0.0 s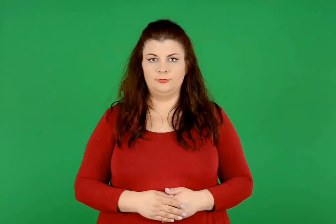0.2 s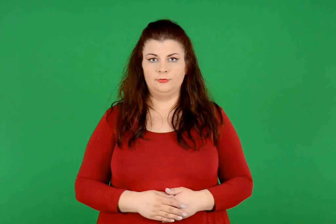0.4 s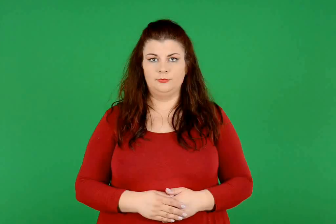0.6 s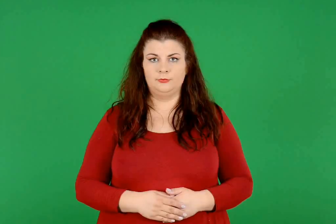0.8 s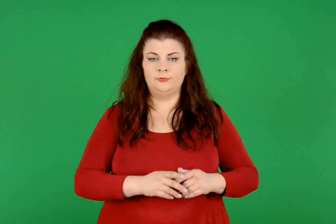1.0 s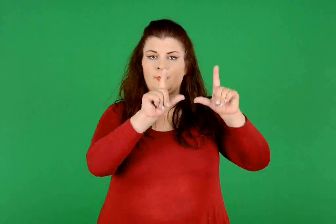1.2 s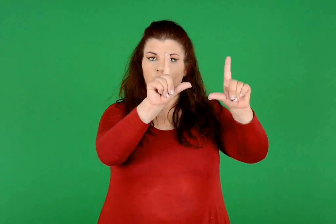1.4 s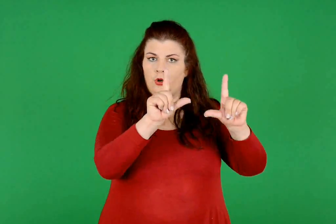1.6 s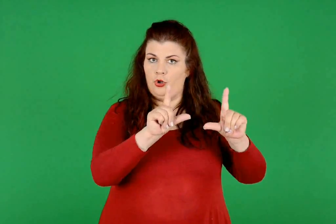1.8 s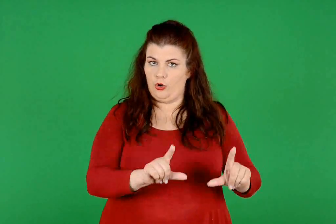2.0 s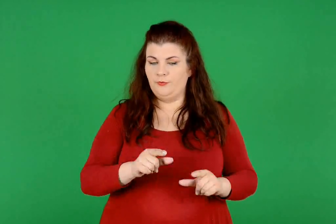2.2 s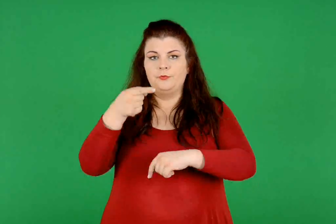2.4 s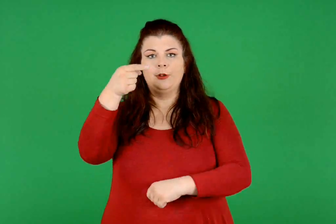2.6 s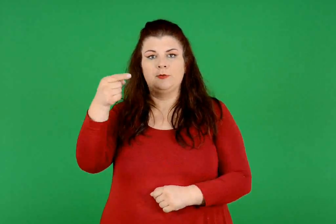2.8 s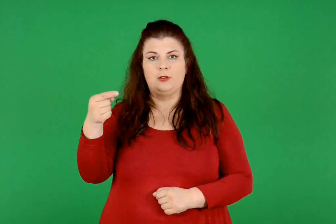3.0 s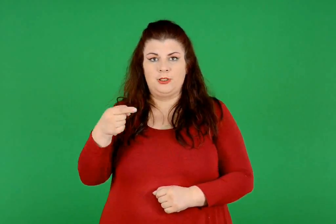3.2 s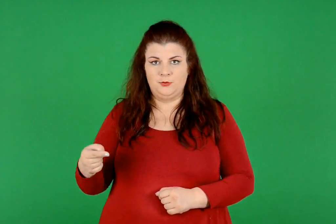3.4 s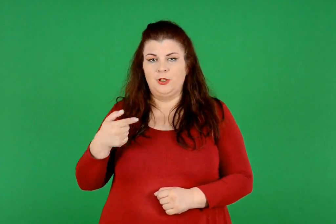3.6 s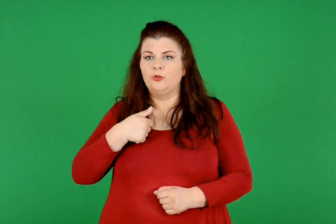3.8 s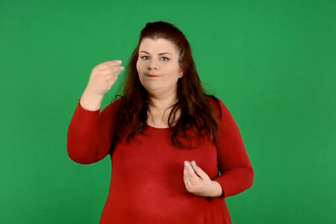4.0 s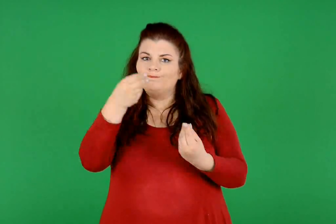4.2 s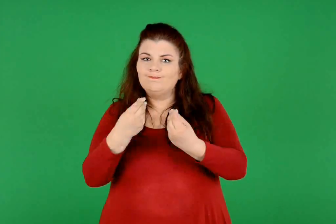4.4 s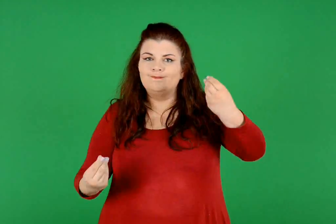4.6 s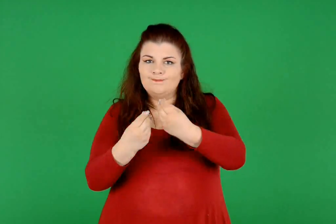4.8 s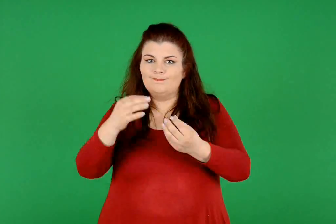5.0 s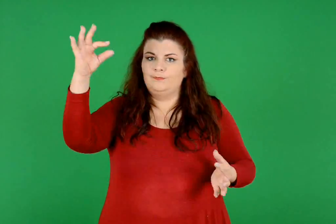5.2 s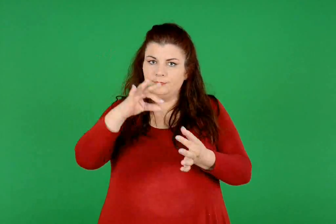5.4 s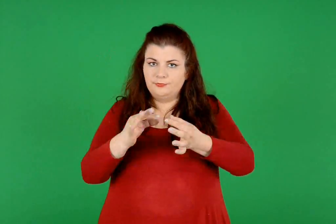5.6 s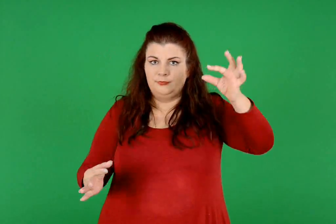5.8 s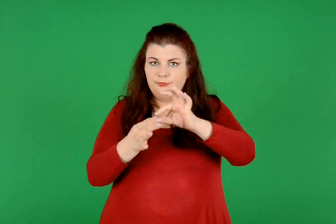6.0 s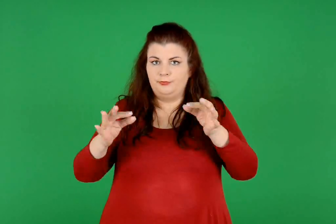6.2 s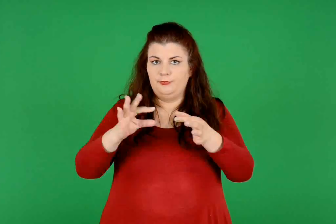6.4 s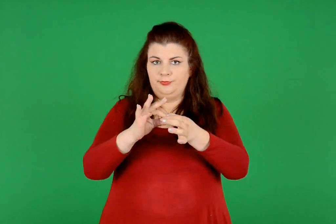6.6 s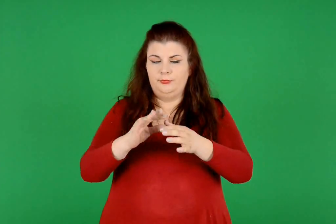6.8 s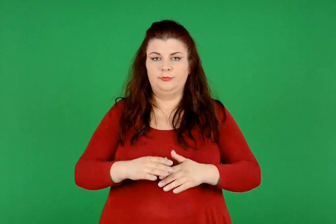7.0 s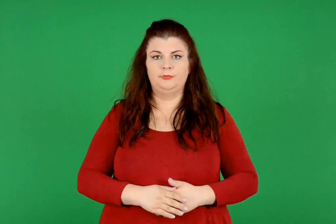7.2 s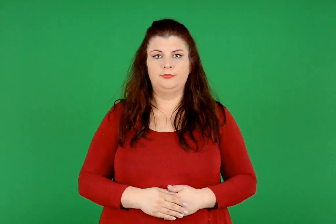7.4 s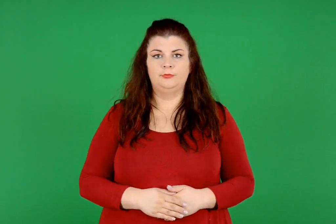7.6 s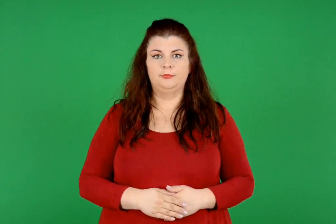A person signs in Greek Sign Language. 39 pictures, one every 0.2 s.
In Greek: συνδέω με μια γραμμή κάθε κλάσμα με την εικόνα που αντιστοιχεί
